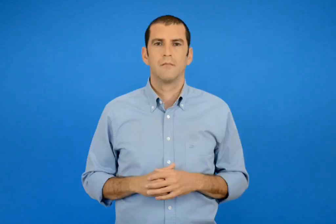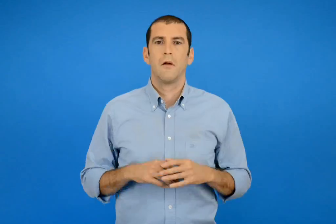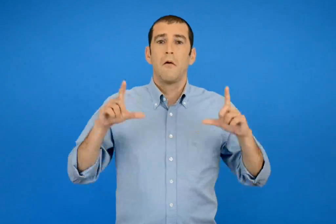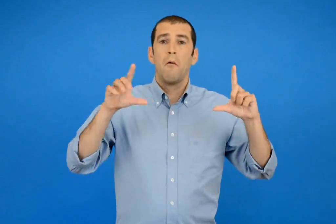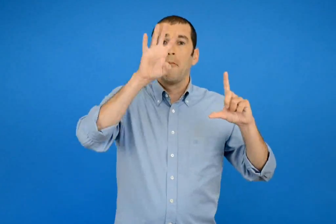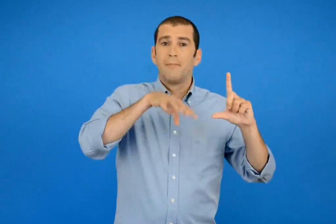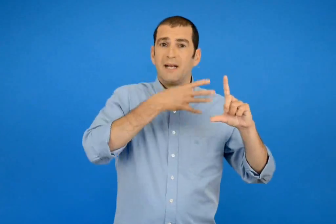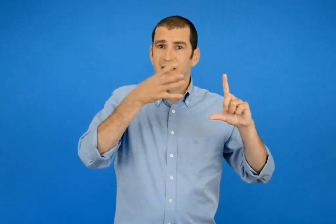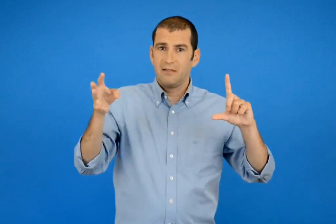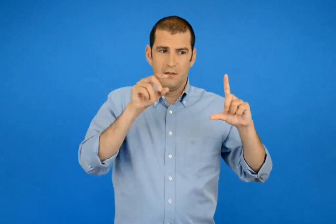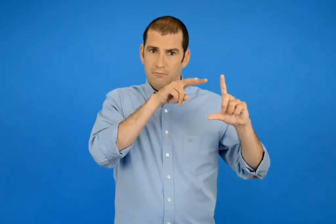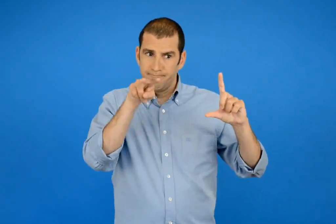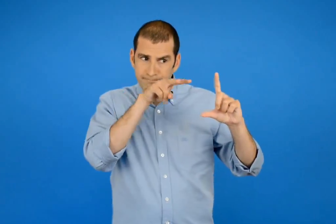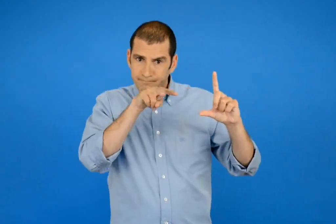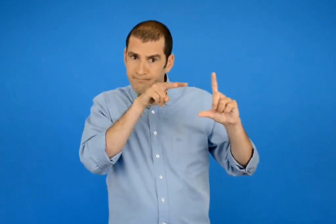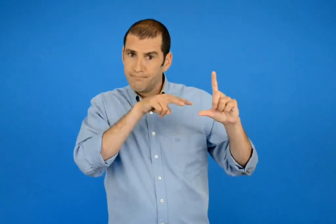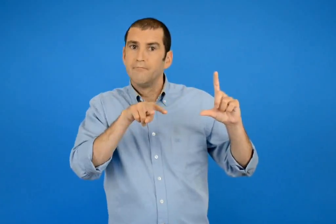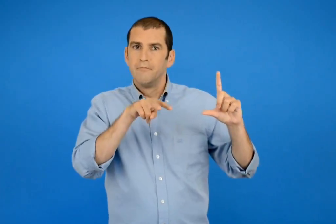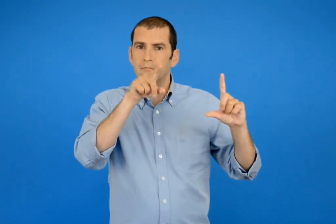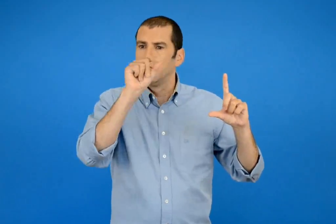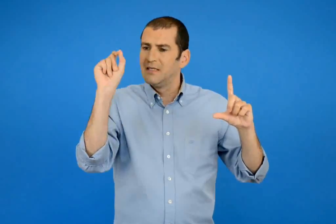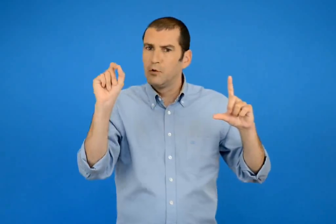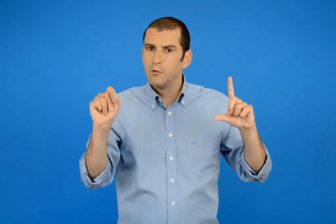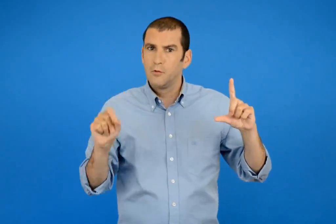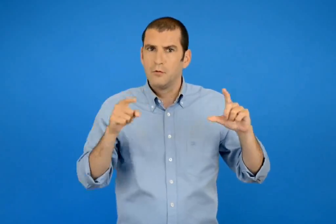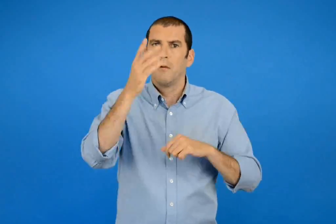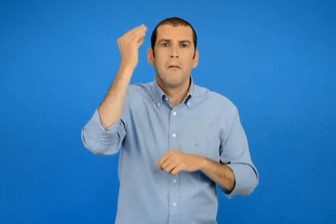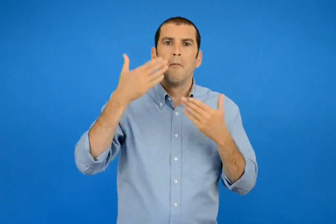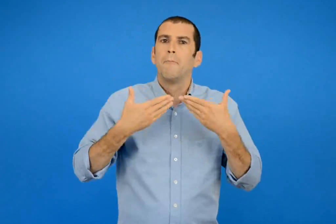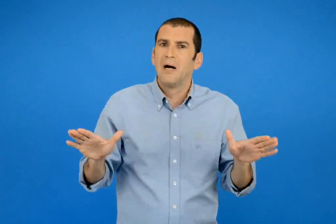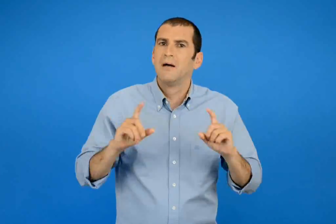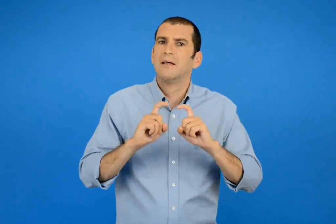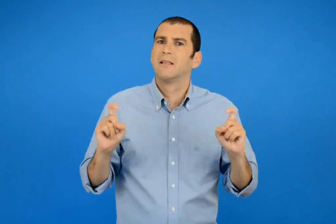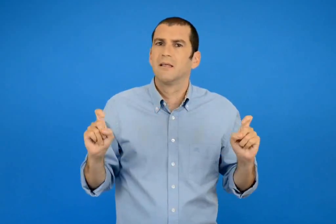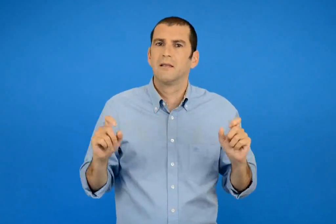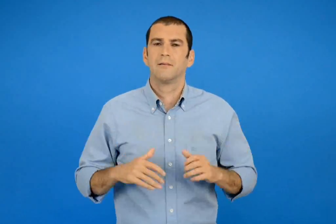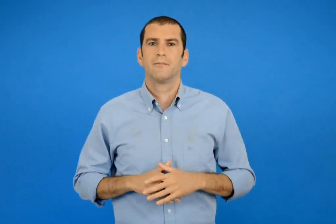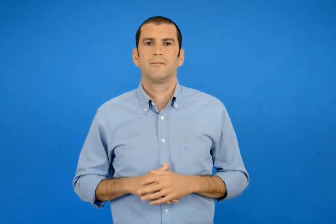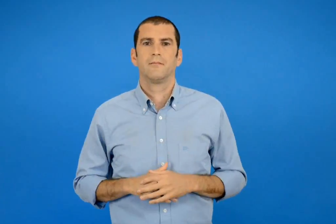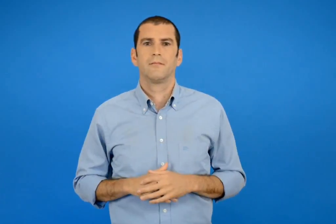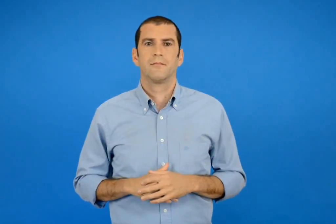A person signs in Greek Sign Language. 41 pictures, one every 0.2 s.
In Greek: διάβασε αυτά που γραφεί ο πίνακας και σημείωσε τι έμαθες
